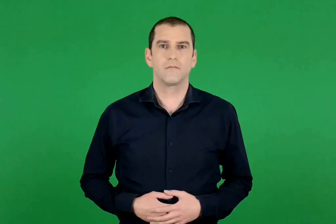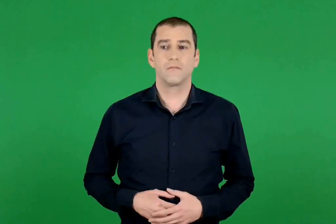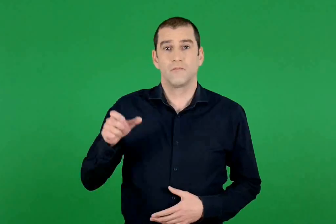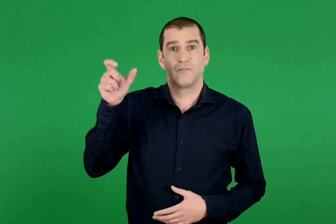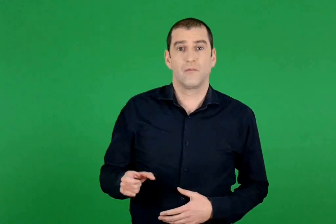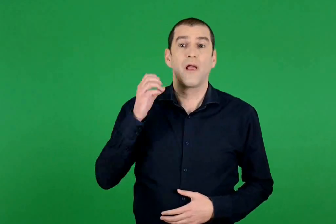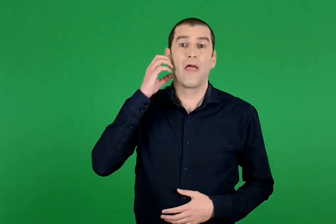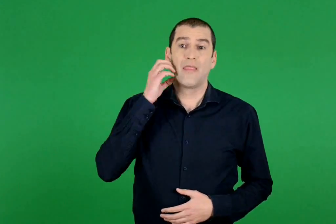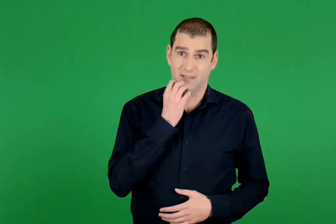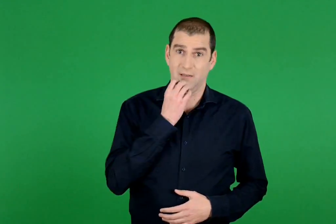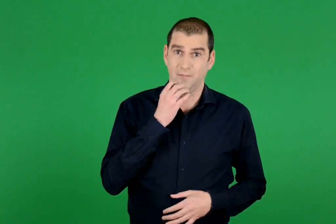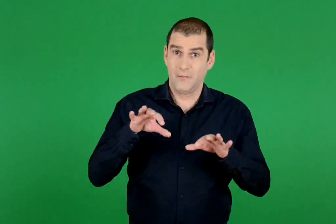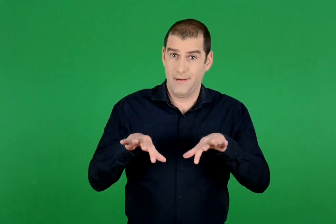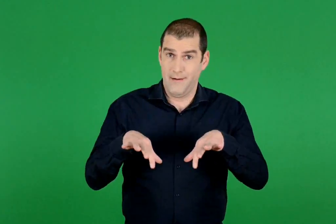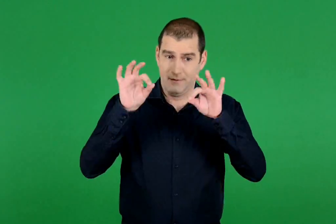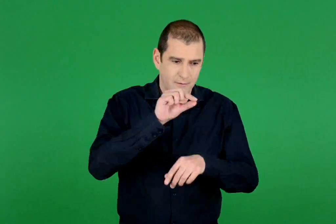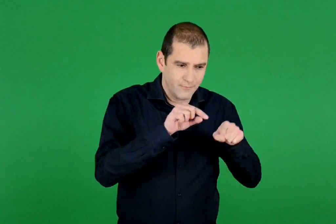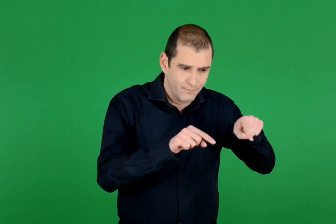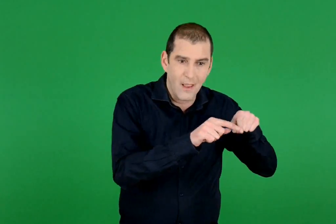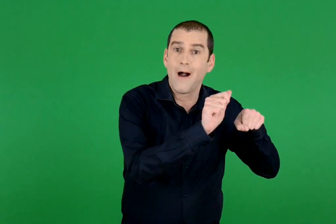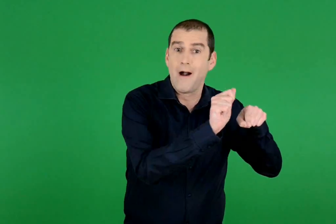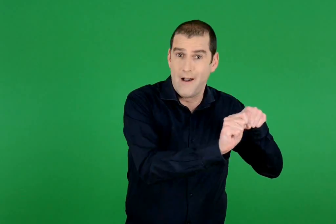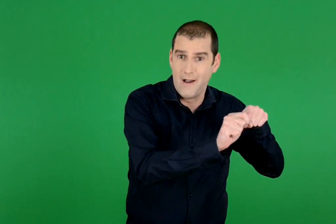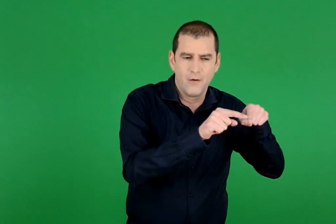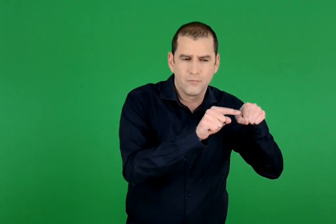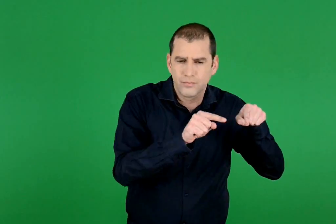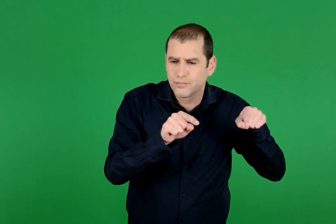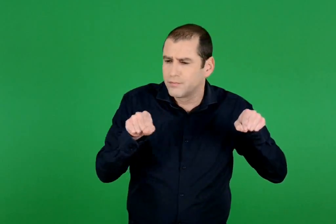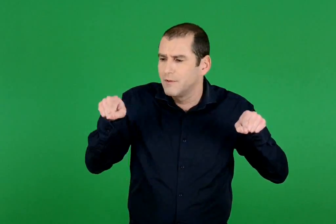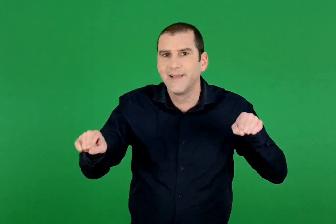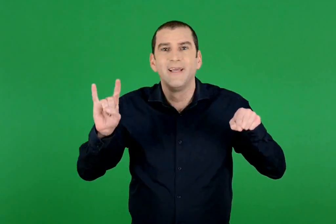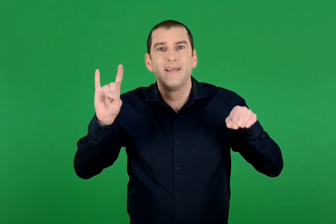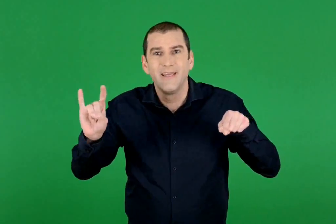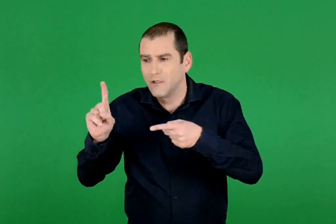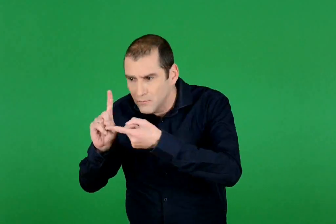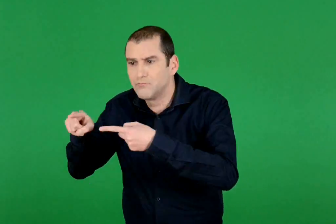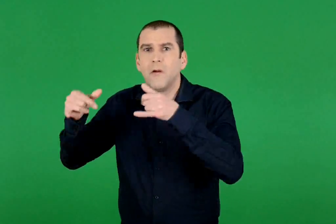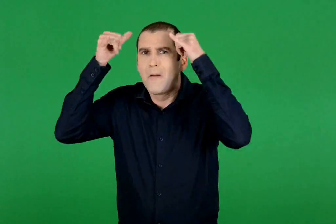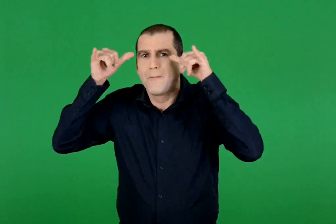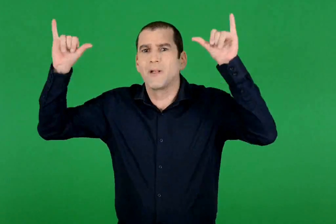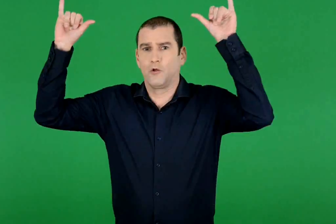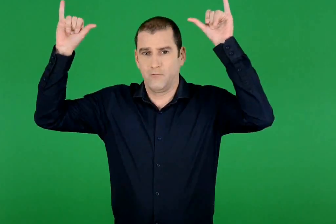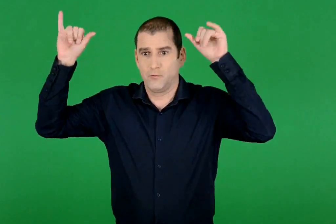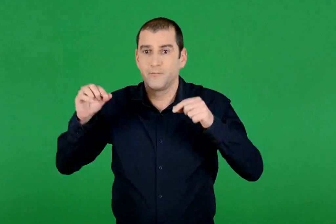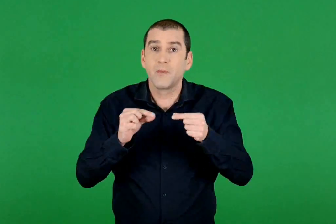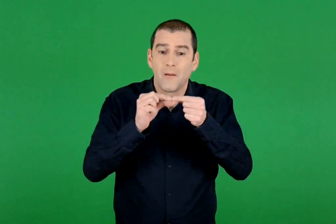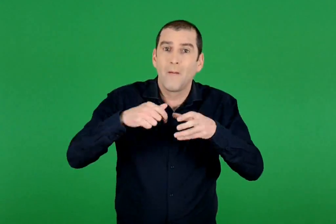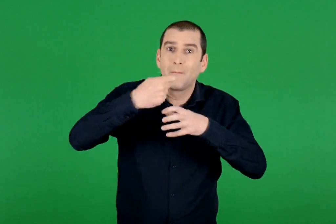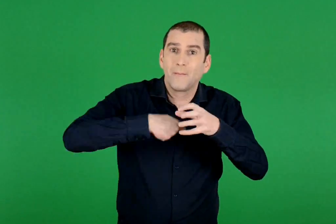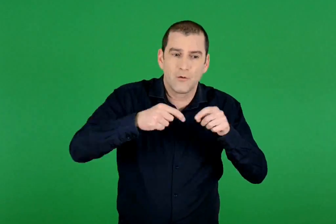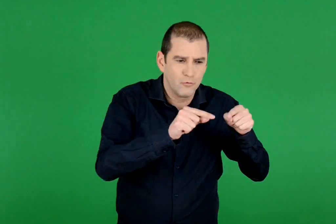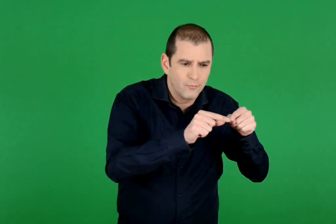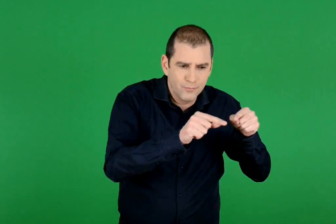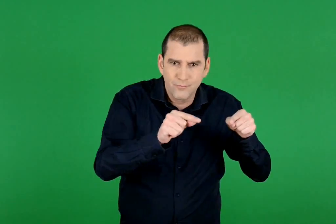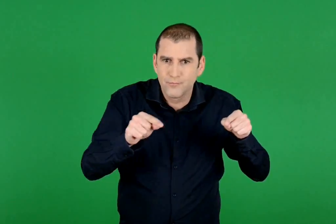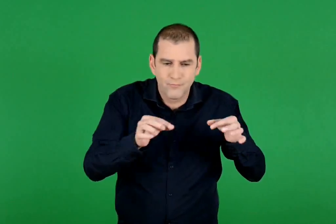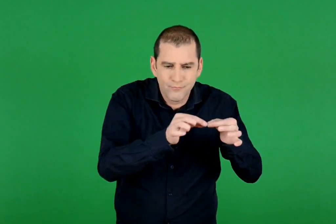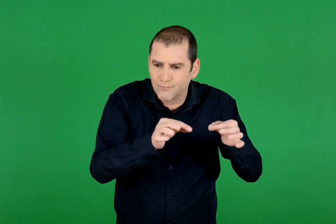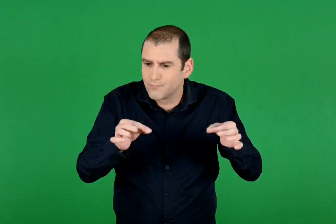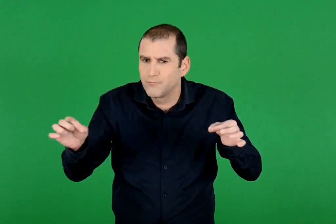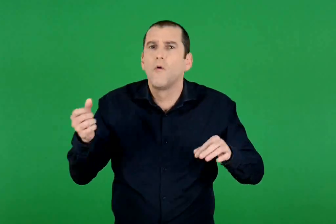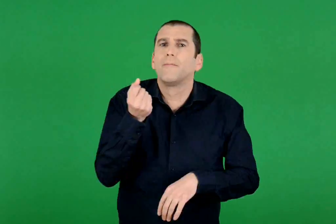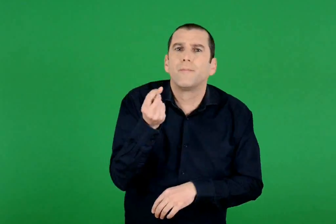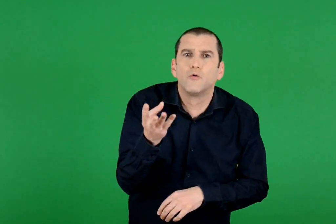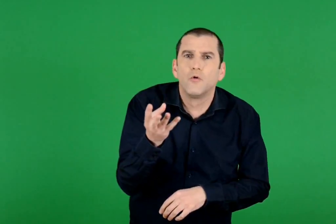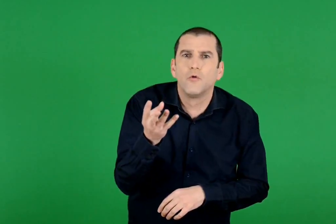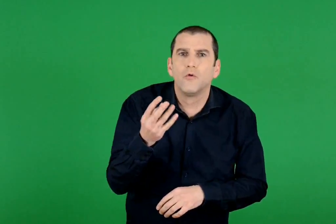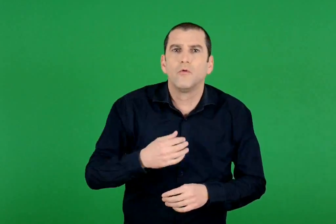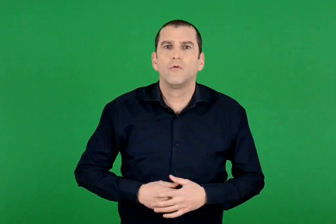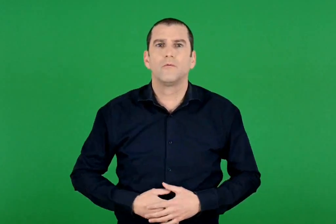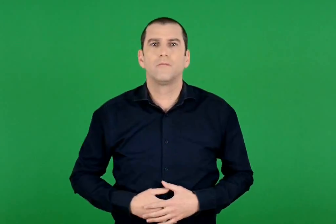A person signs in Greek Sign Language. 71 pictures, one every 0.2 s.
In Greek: ο θησέας ξεκίνησε από το σημείο α και συνάντησε τον μινώταυρο στο σημείο η. πόσο μήκος είχε ο μίτος που χρειάστηκε ;
